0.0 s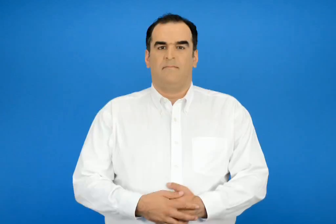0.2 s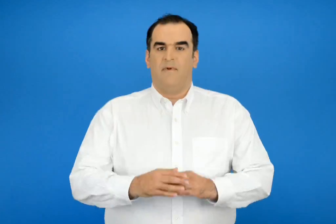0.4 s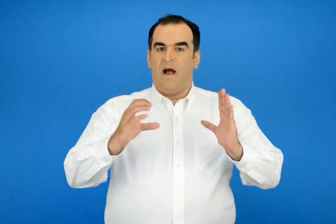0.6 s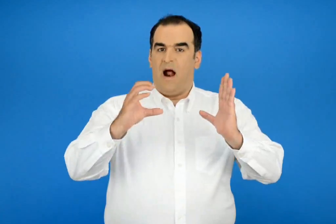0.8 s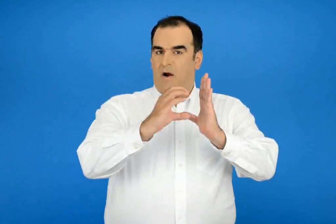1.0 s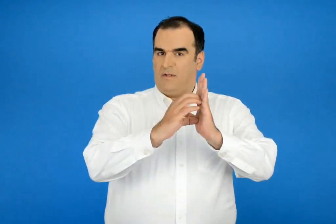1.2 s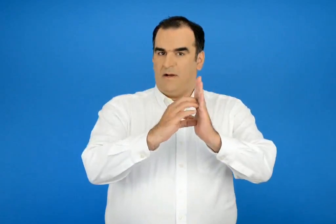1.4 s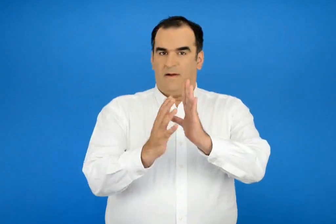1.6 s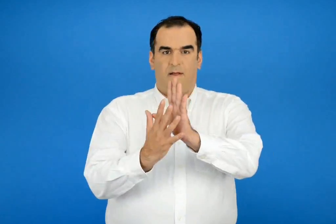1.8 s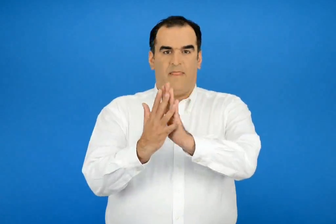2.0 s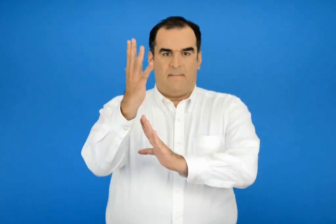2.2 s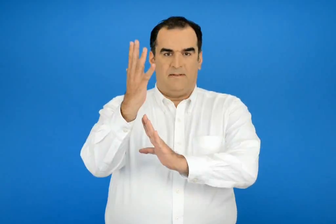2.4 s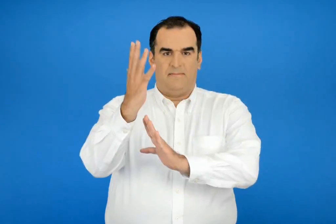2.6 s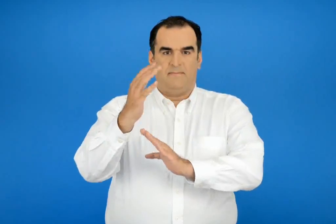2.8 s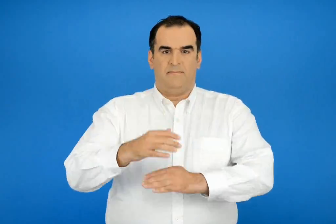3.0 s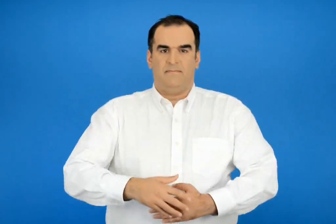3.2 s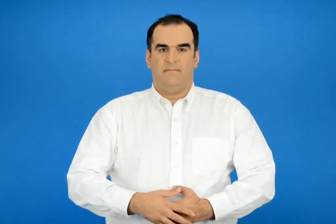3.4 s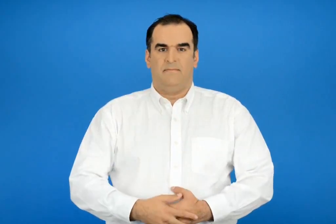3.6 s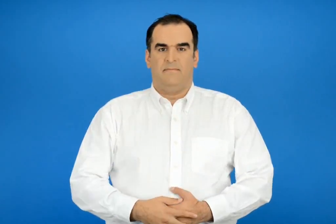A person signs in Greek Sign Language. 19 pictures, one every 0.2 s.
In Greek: ενότητα 15
